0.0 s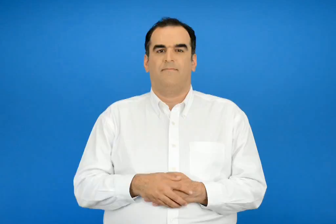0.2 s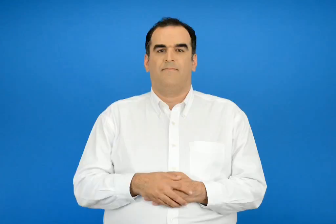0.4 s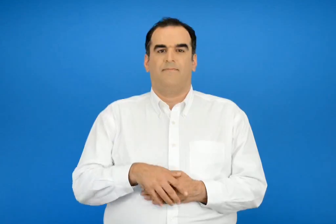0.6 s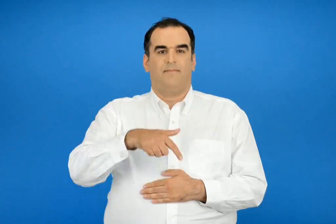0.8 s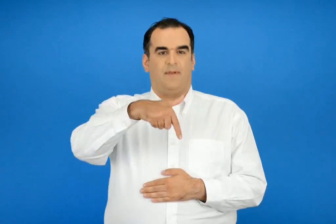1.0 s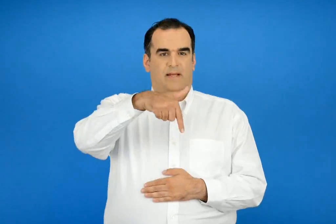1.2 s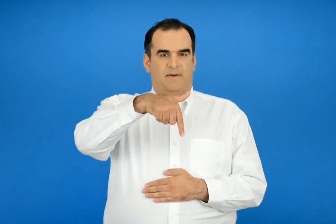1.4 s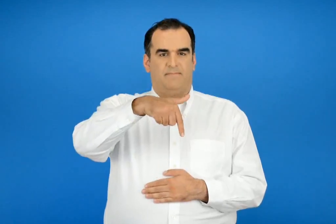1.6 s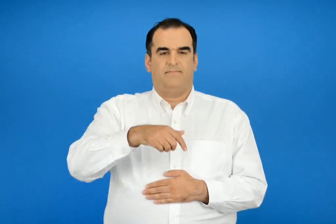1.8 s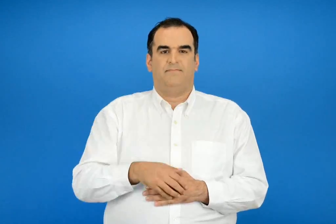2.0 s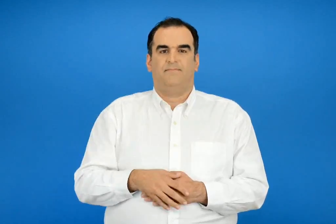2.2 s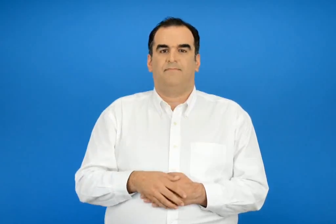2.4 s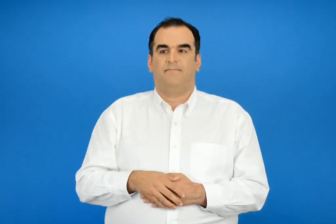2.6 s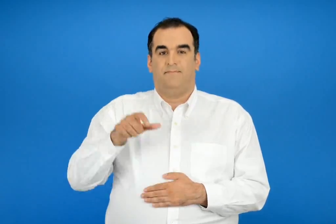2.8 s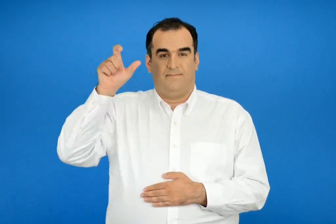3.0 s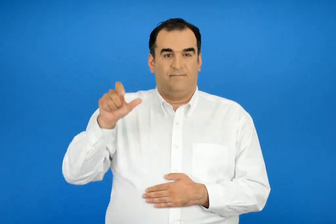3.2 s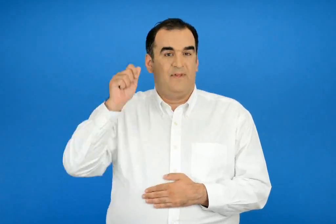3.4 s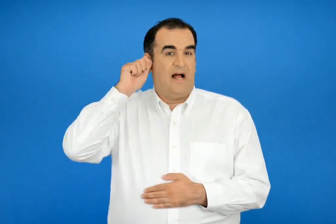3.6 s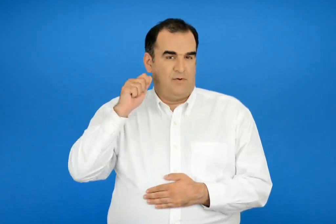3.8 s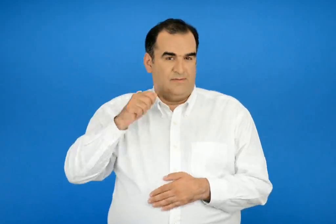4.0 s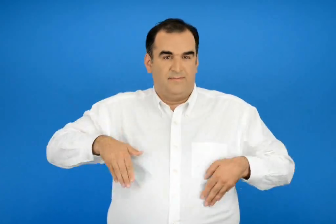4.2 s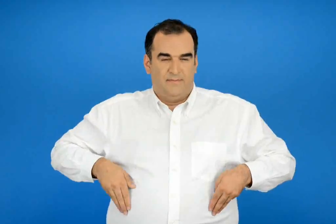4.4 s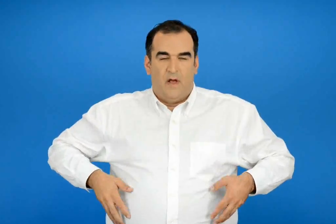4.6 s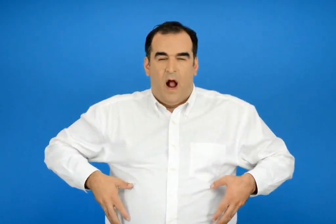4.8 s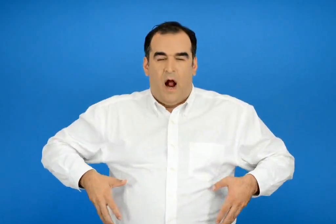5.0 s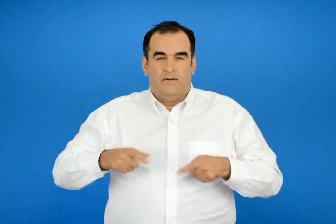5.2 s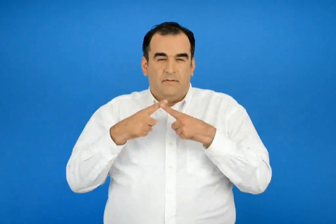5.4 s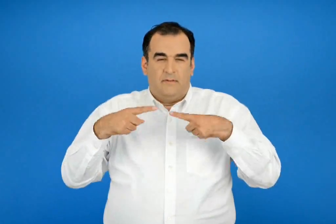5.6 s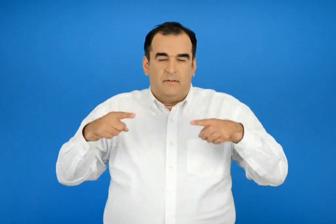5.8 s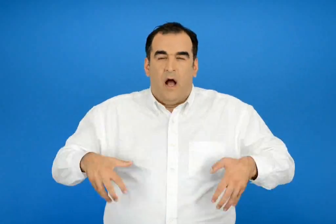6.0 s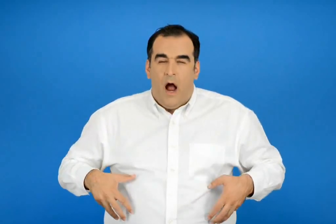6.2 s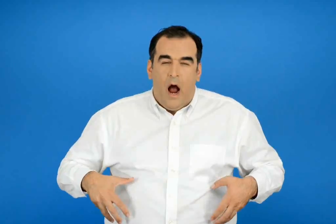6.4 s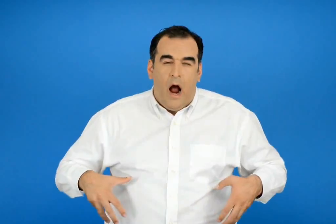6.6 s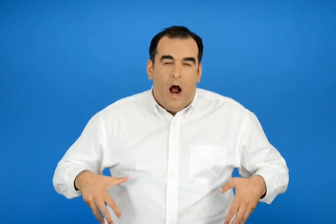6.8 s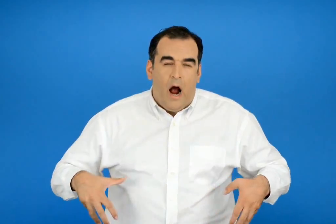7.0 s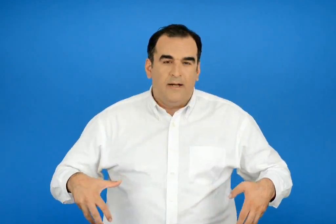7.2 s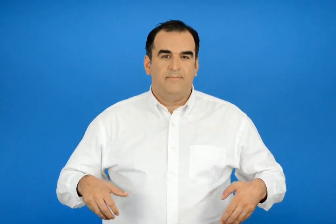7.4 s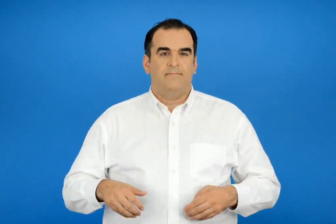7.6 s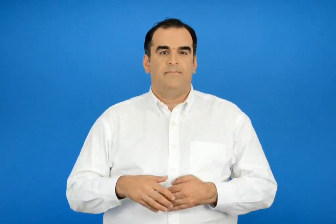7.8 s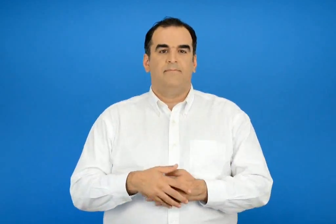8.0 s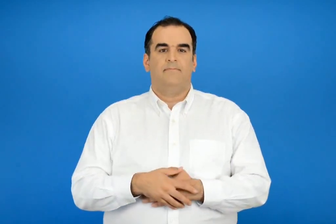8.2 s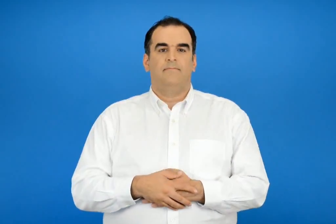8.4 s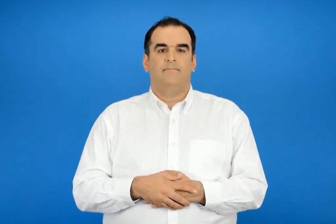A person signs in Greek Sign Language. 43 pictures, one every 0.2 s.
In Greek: γ ολόκληρο πλούτο είχαν αυτές οι τσέπες του αντώνη
